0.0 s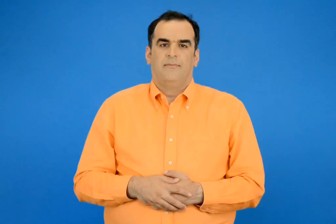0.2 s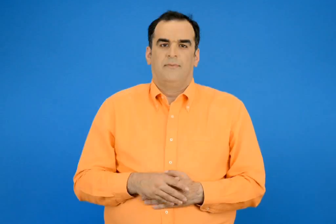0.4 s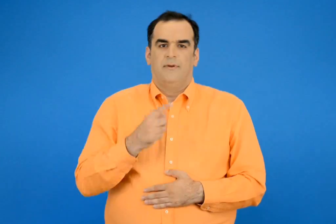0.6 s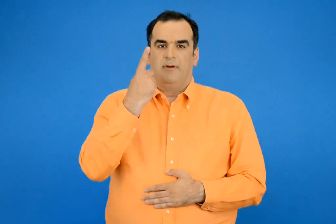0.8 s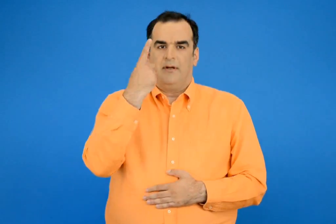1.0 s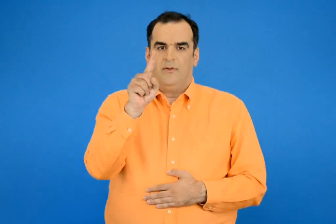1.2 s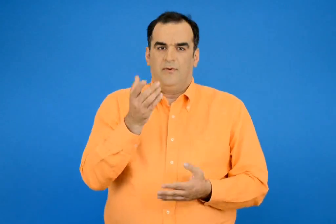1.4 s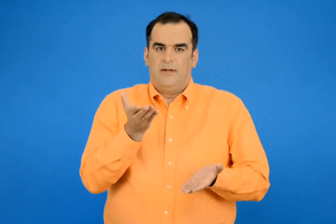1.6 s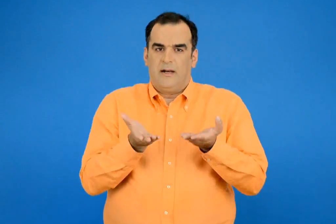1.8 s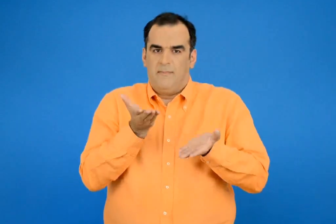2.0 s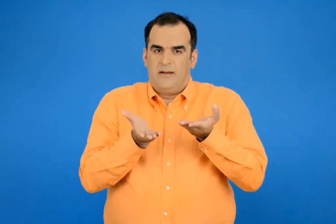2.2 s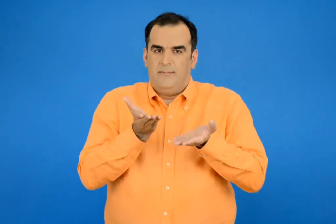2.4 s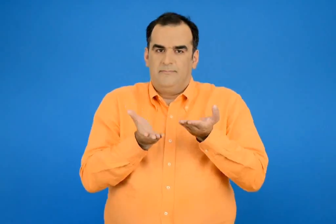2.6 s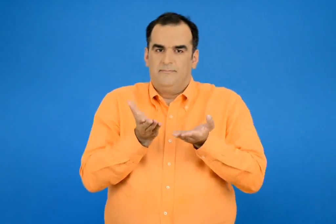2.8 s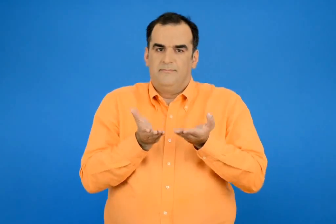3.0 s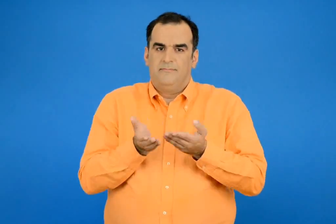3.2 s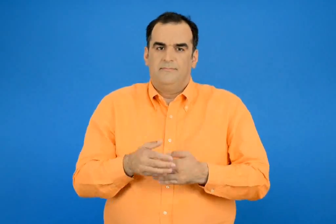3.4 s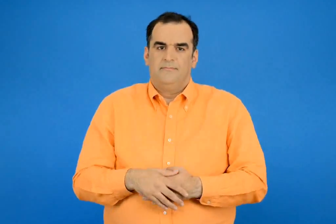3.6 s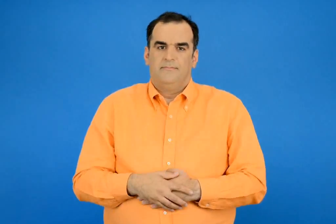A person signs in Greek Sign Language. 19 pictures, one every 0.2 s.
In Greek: 100 γραμμ. μέτρο
